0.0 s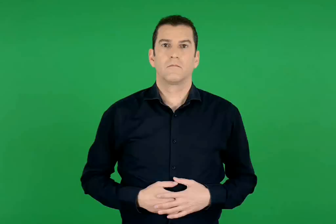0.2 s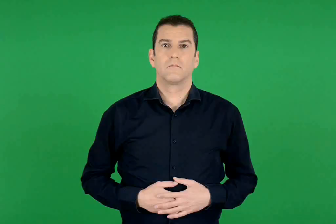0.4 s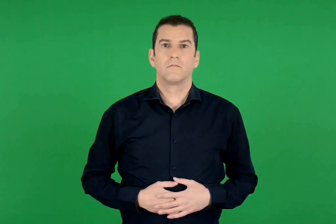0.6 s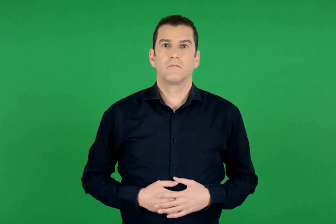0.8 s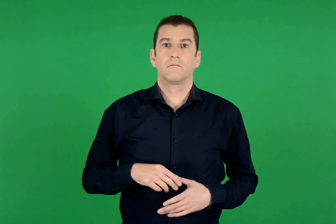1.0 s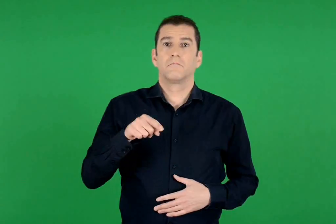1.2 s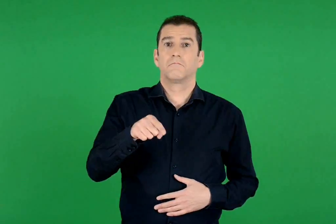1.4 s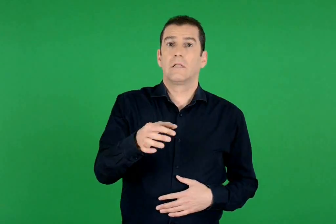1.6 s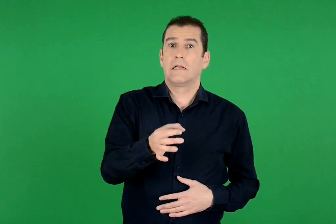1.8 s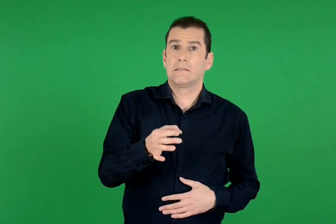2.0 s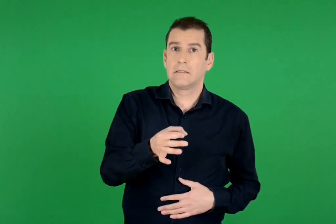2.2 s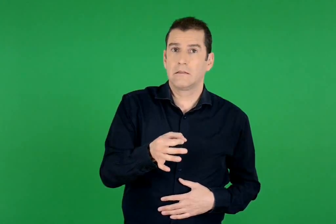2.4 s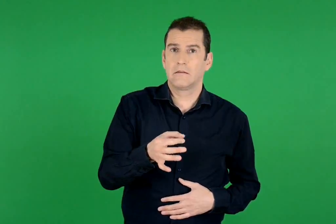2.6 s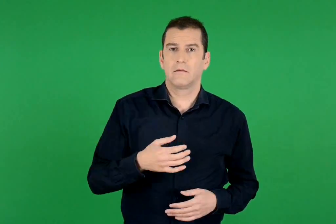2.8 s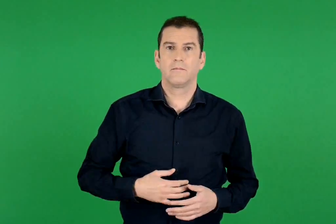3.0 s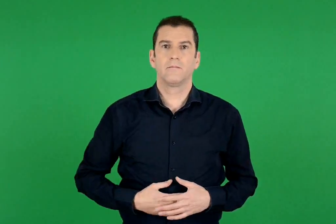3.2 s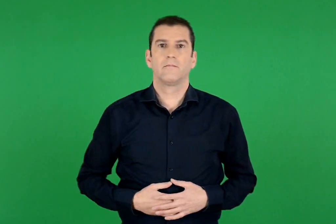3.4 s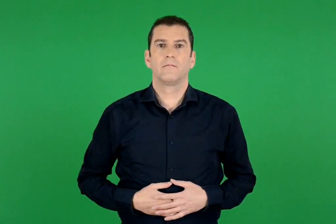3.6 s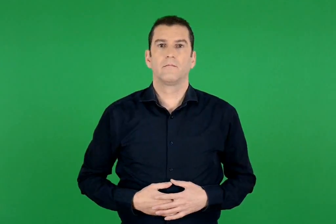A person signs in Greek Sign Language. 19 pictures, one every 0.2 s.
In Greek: σε νησί
